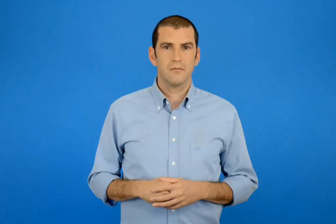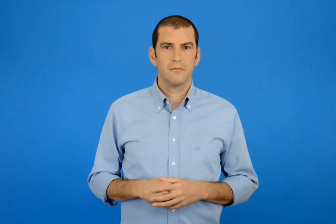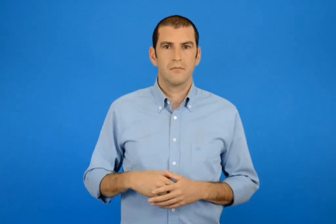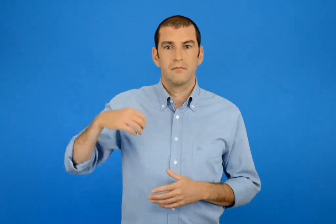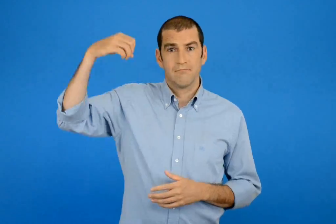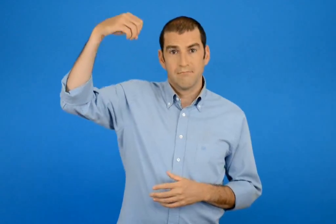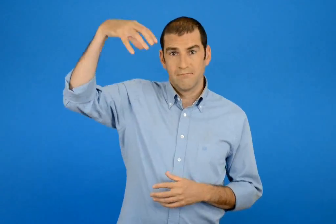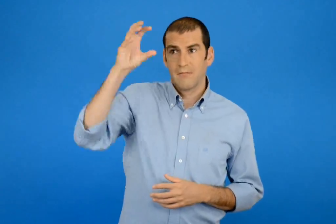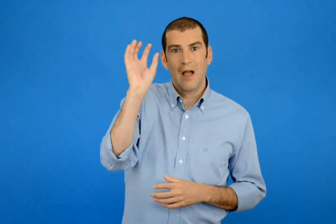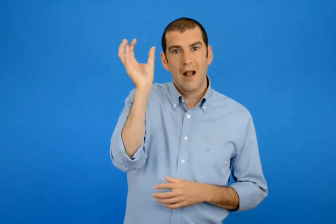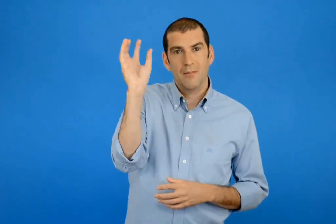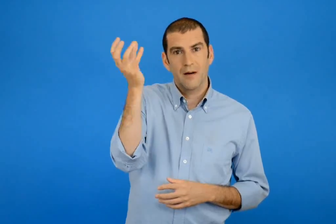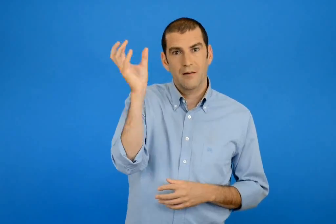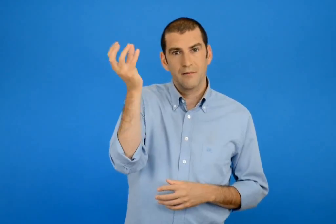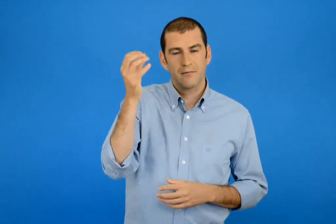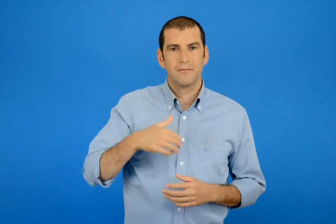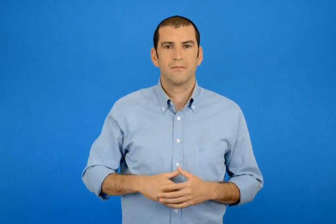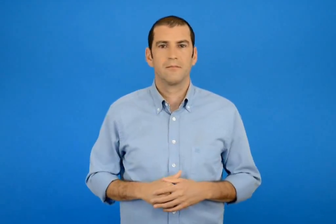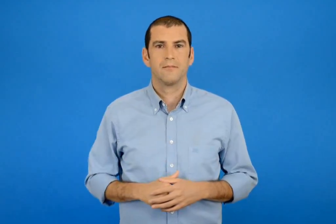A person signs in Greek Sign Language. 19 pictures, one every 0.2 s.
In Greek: λάμπα
